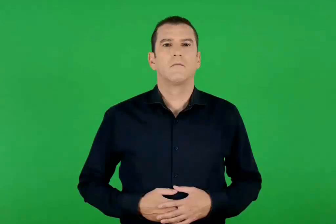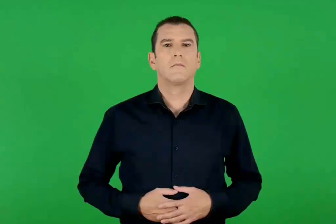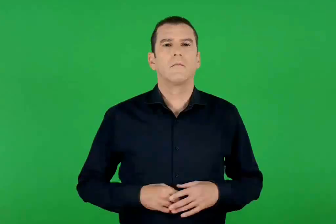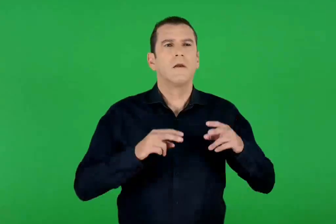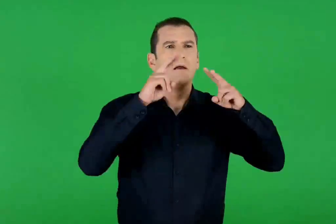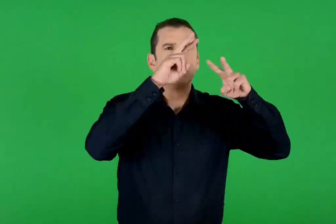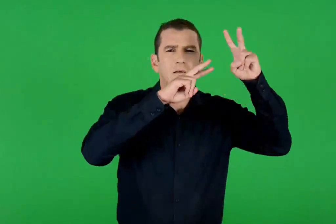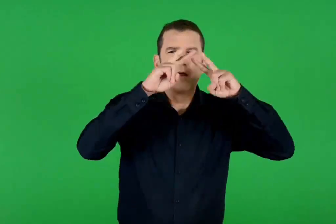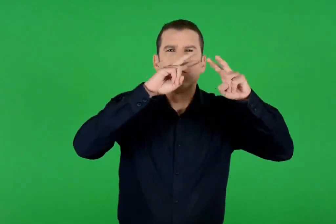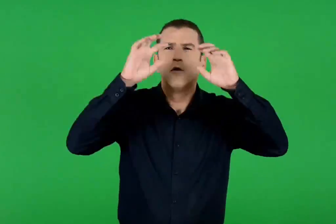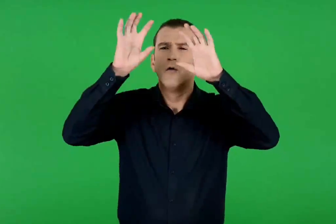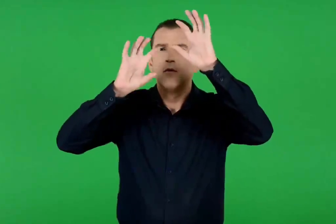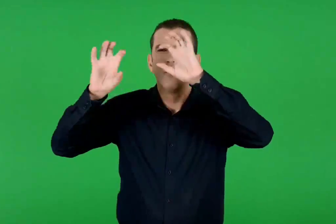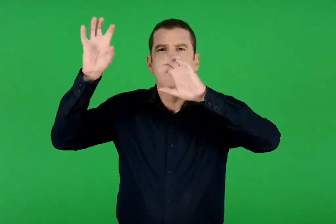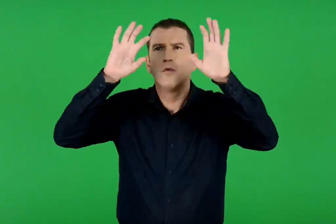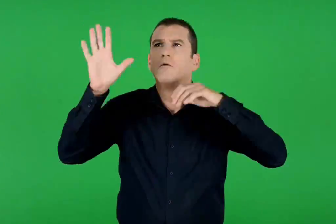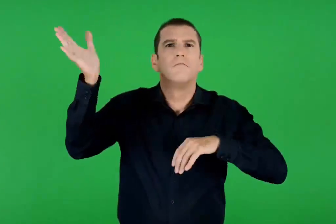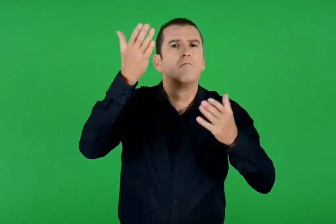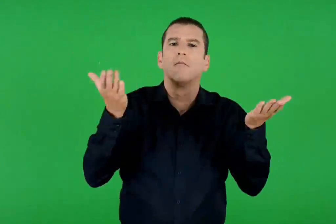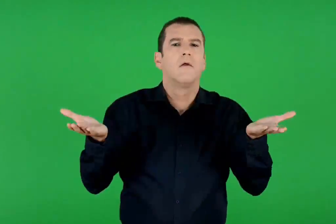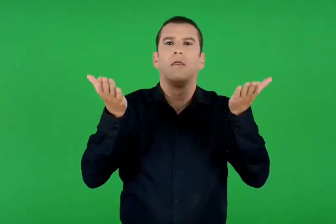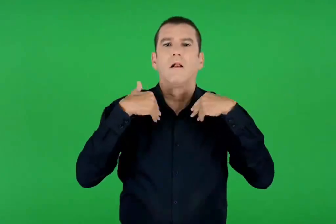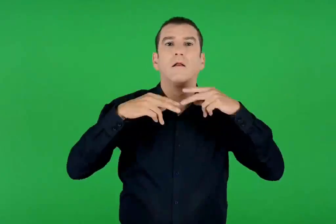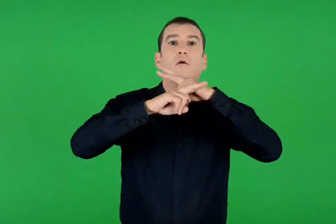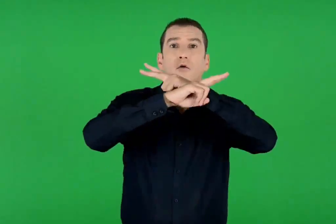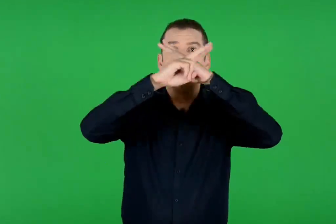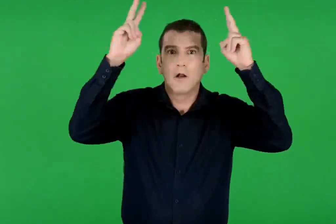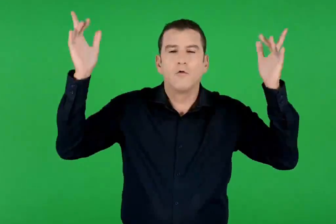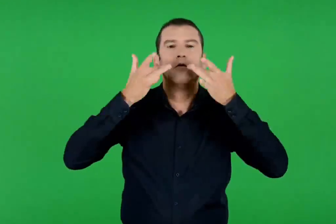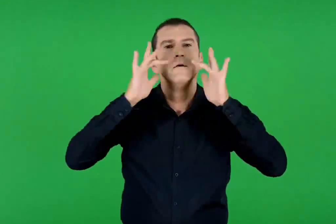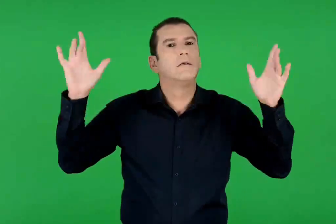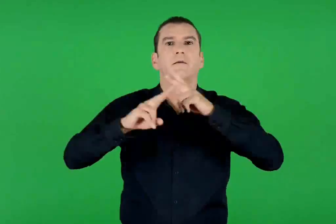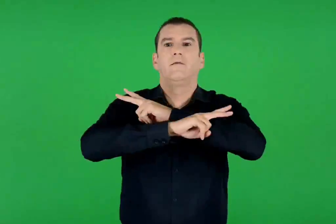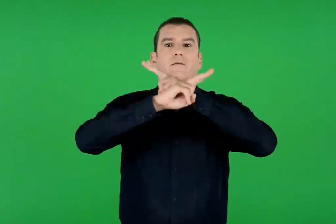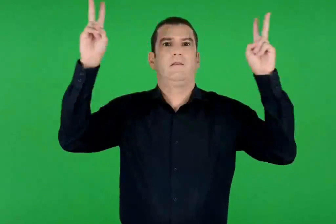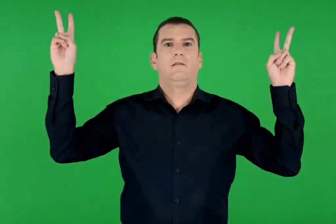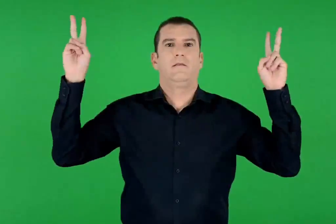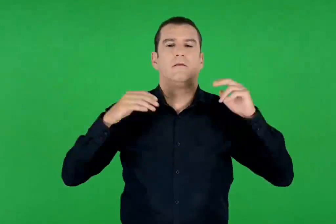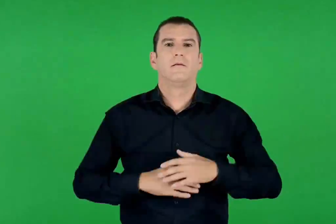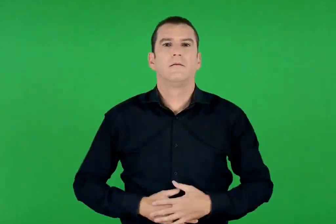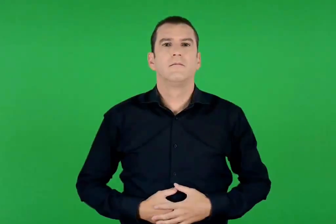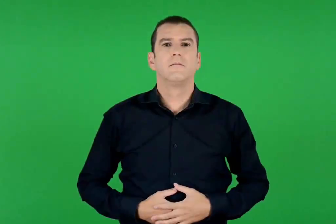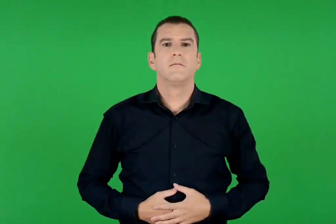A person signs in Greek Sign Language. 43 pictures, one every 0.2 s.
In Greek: σύγνεφο , καταχνιά , δεν απερνούσε του ουρανού σε κανένα από τα μέρη
